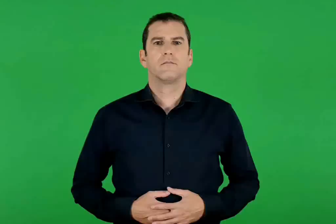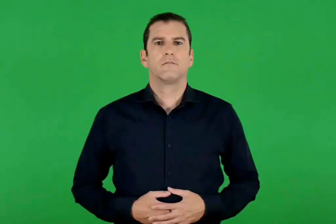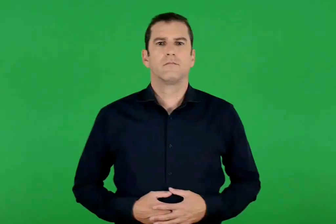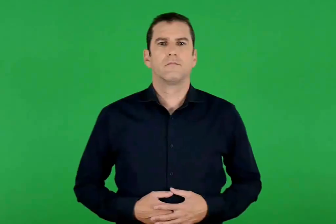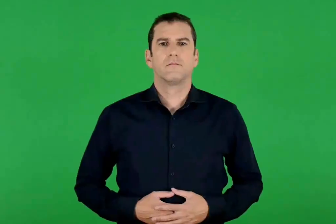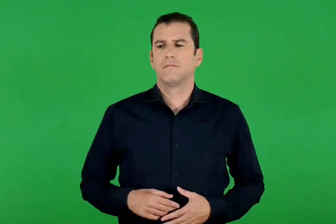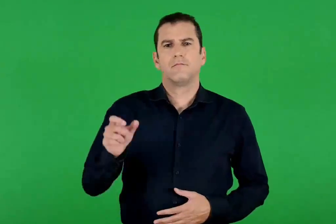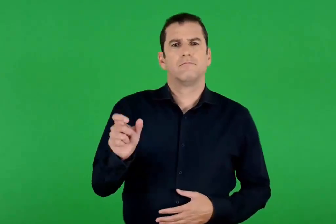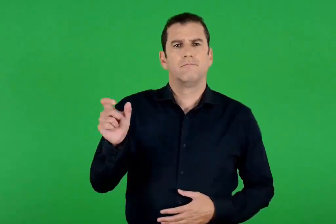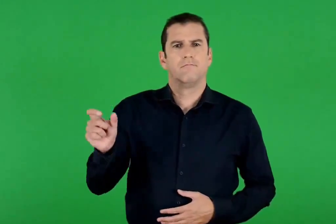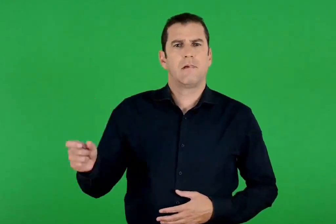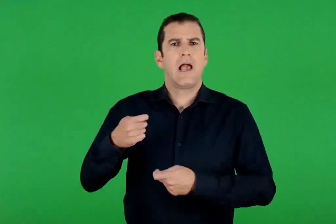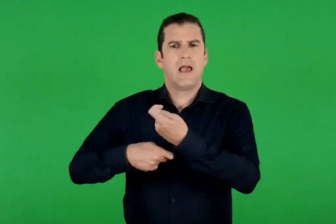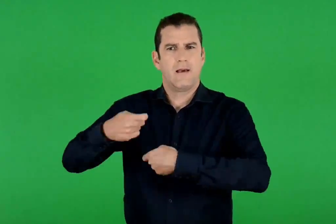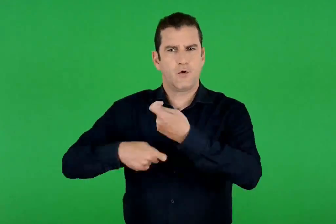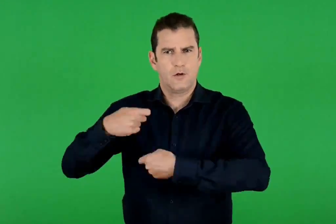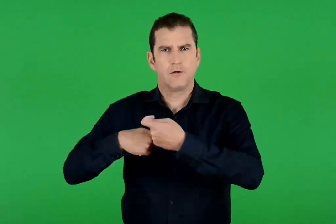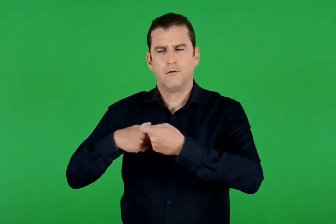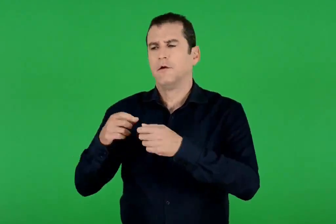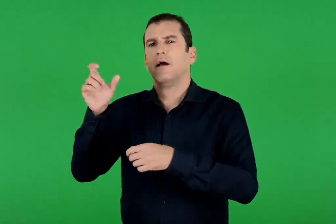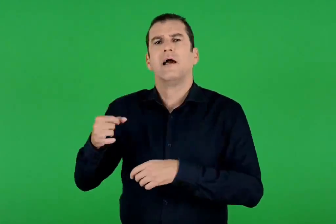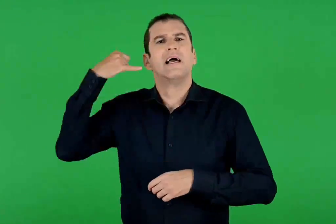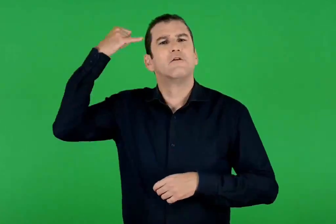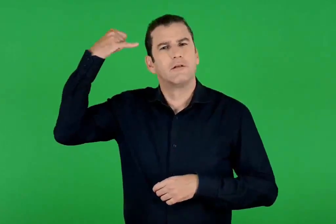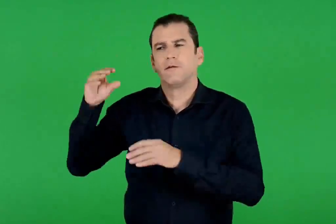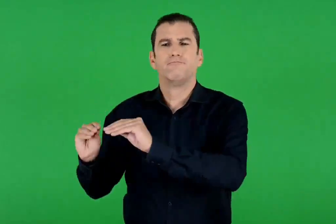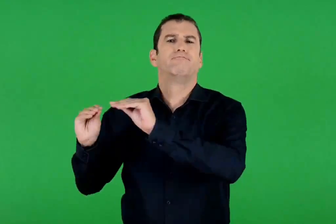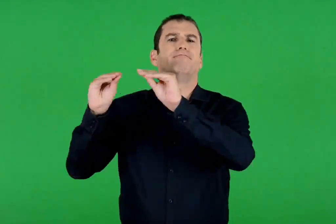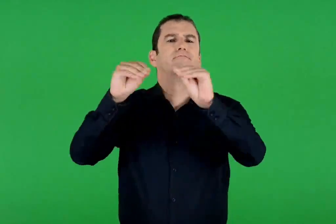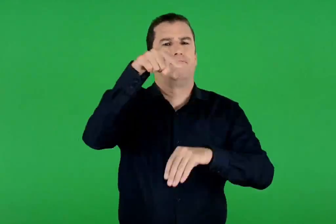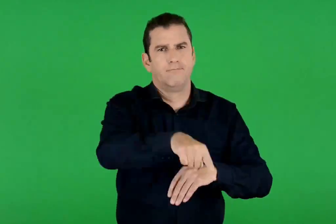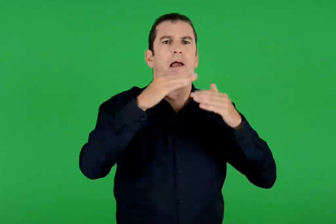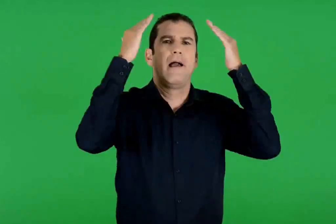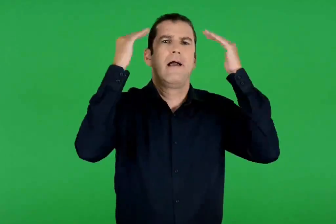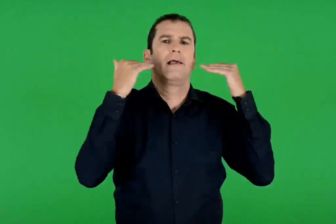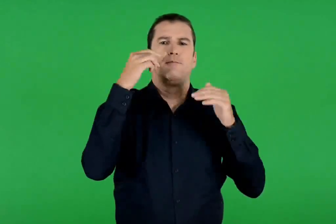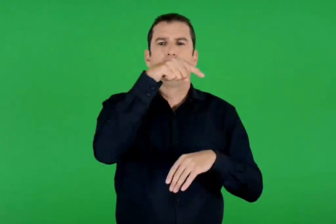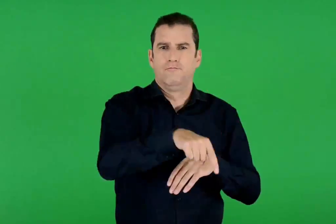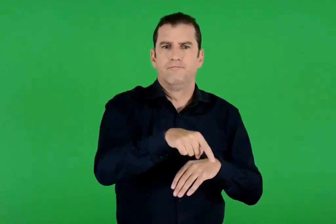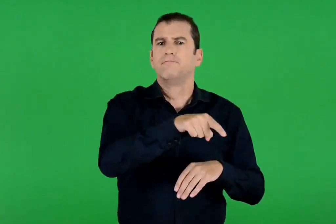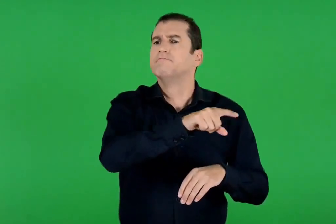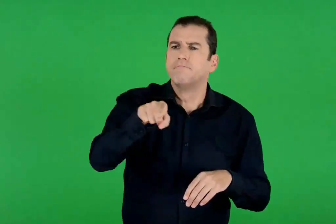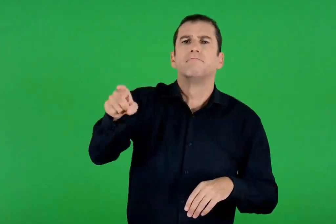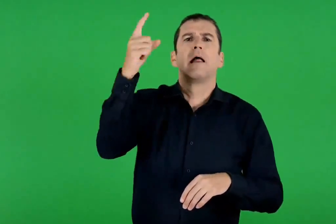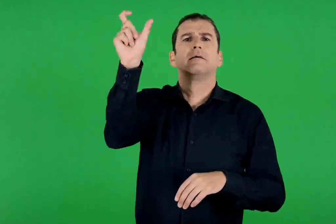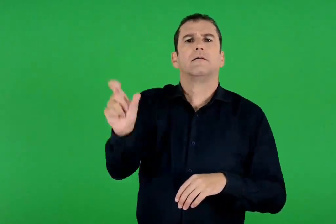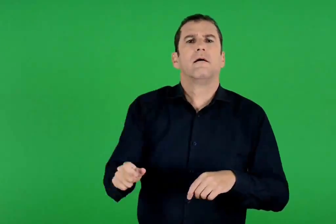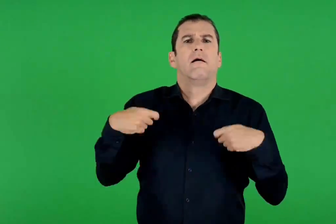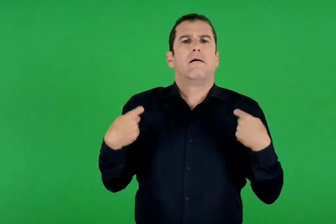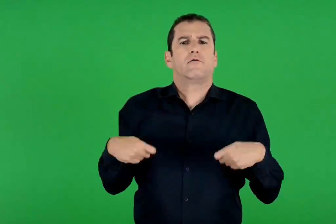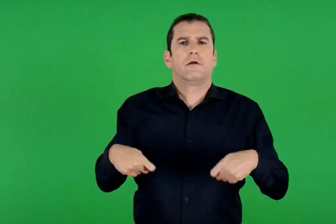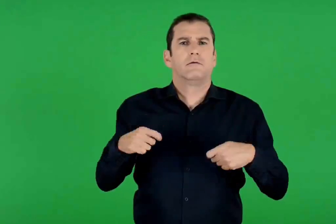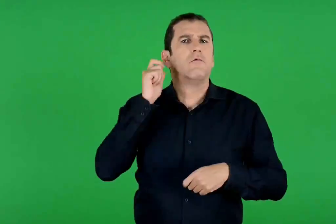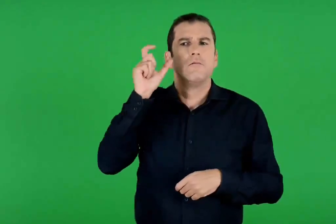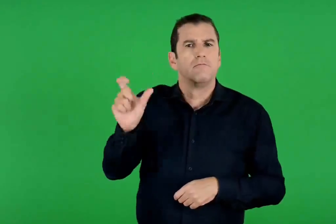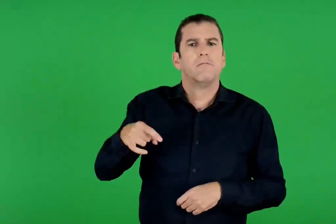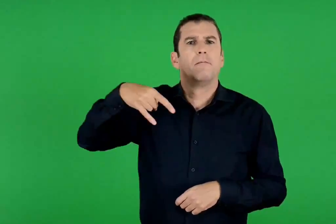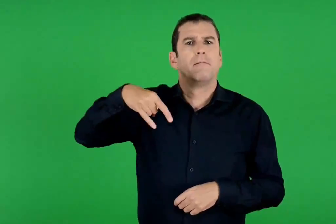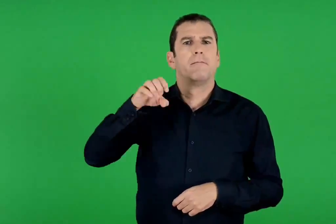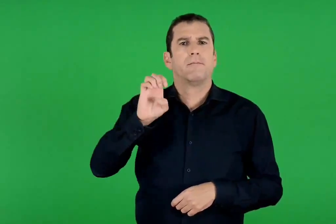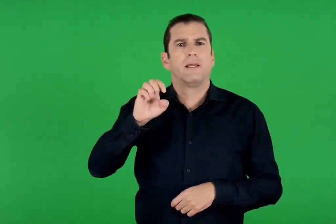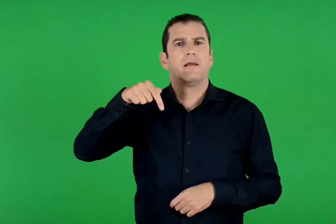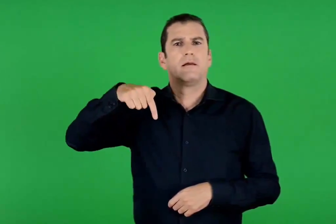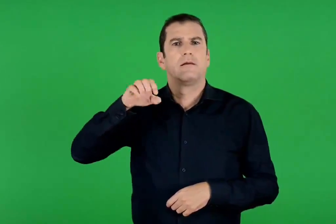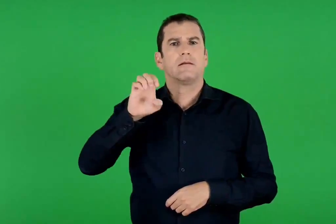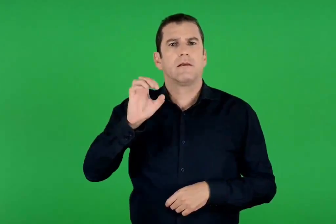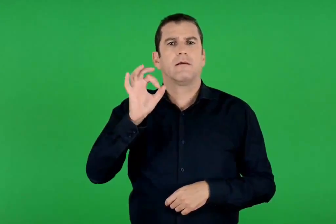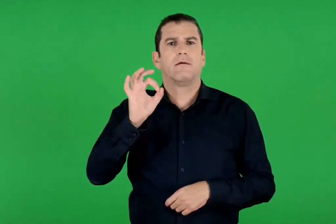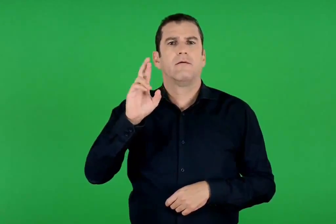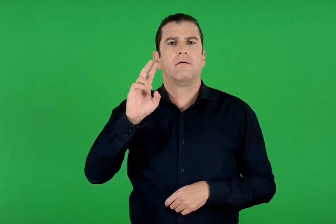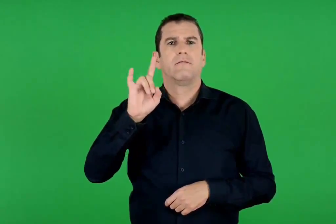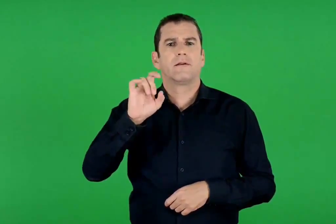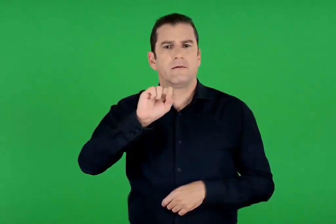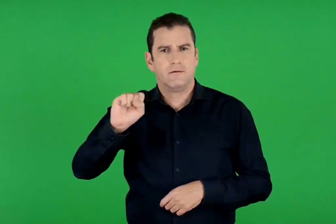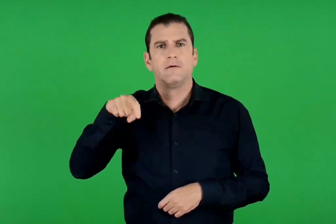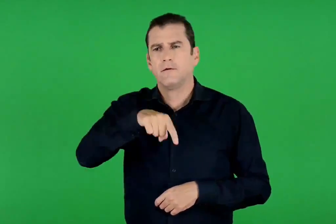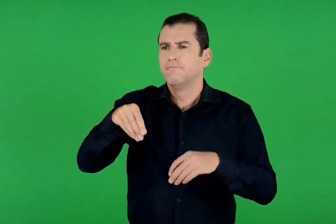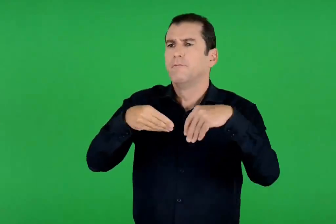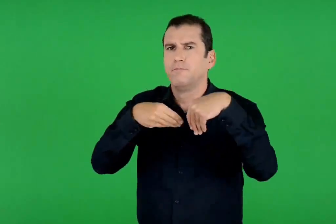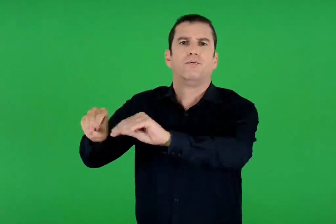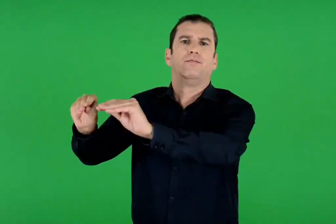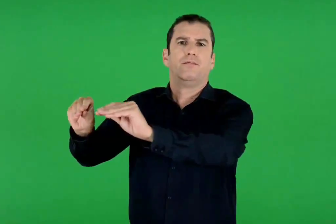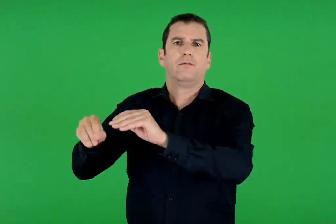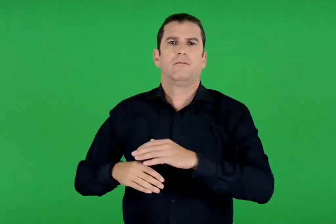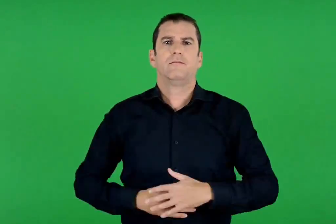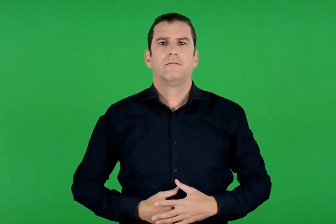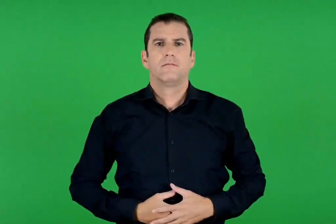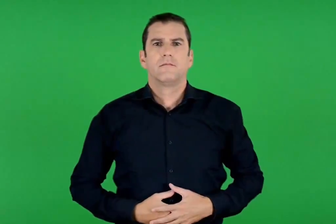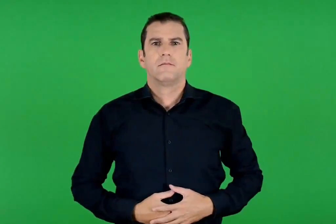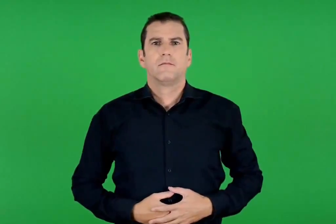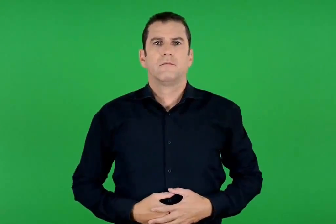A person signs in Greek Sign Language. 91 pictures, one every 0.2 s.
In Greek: οι έμποροι έφεραν τον ιωσήφ στην αίγυπτο και εκεί τον πούλησαν σε έναν άρχοντα , τον πετεφρή
